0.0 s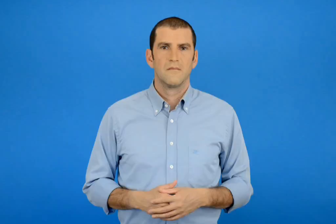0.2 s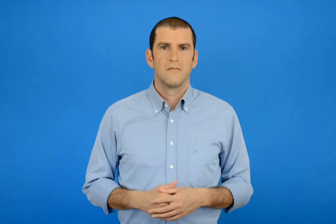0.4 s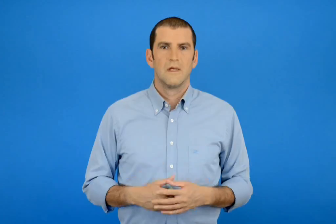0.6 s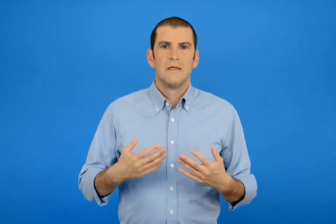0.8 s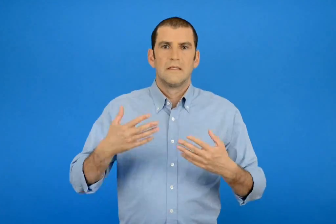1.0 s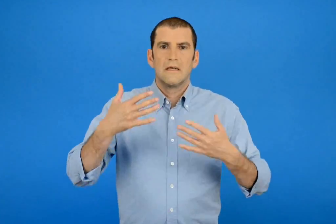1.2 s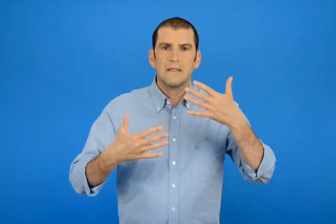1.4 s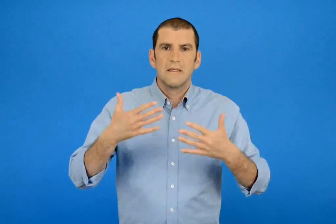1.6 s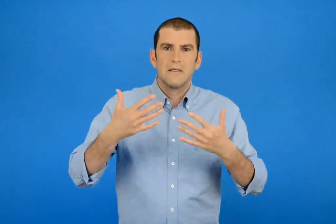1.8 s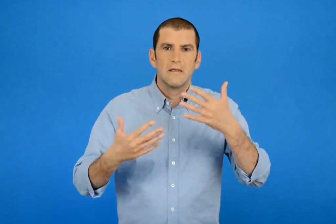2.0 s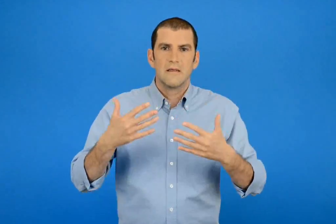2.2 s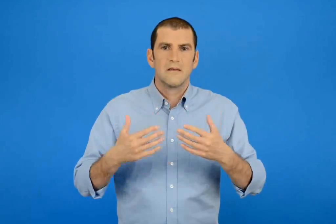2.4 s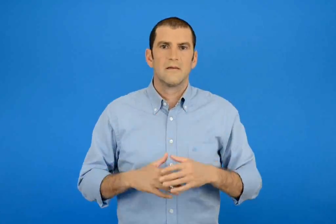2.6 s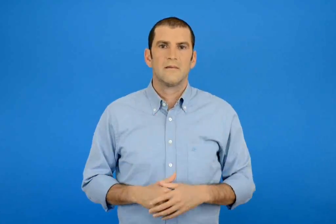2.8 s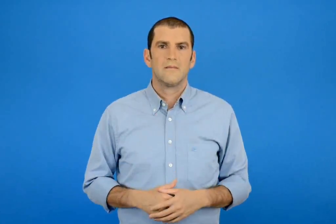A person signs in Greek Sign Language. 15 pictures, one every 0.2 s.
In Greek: στατιστική
